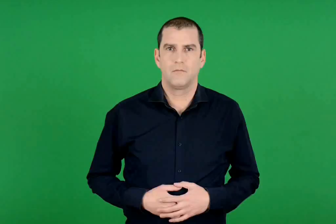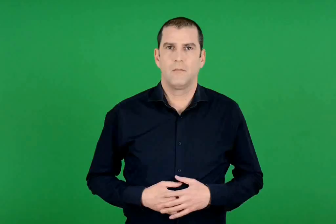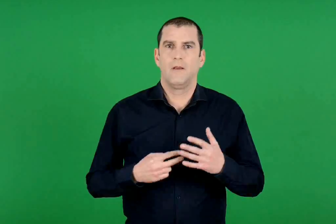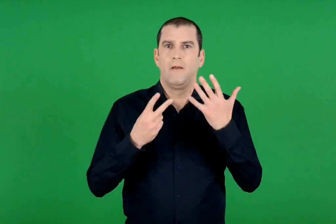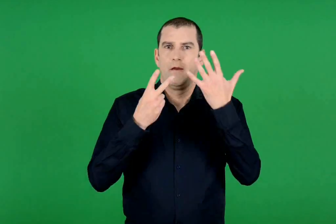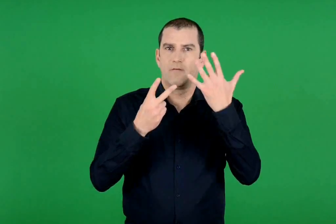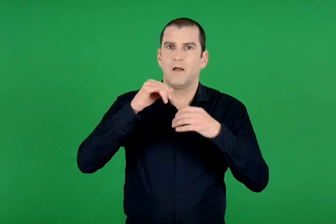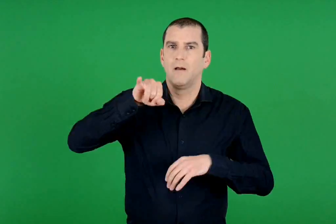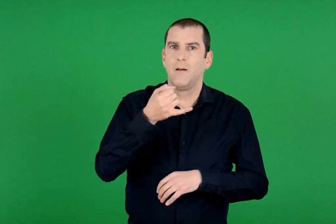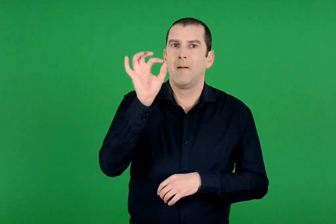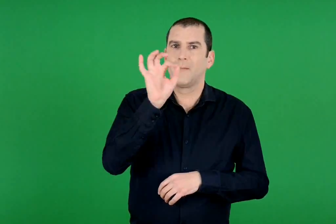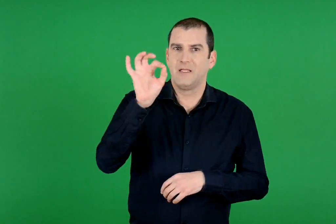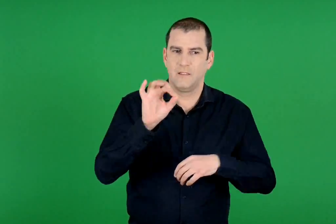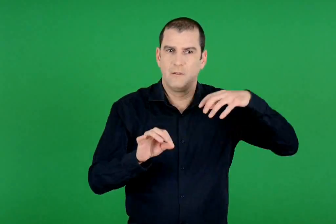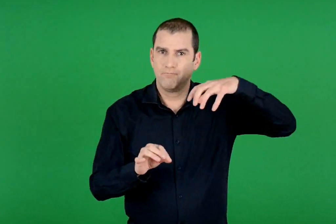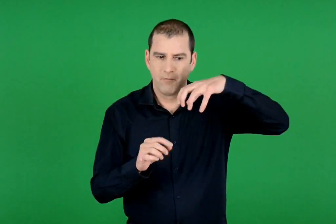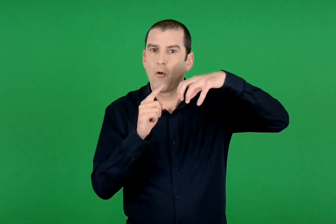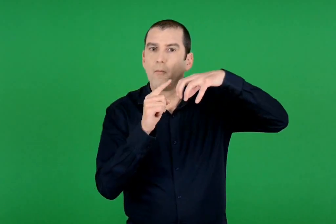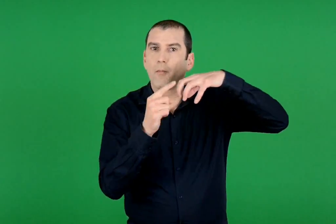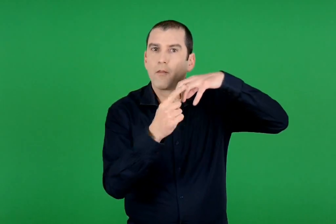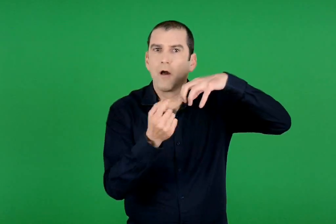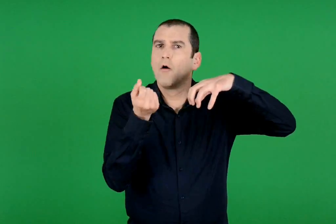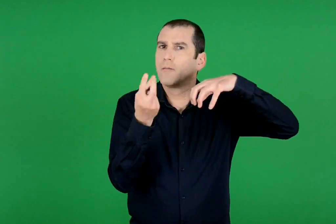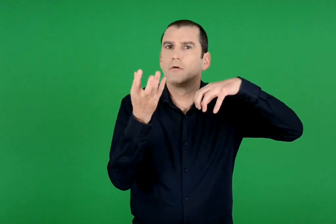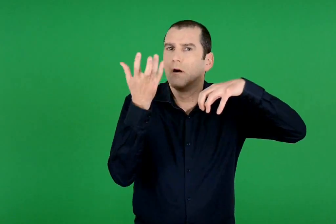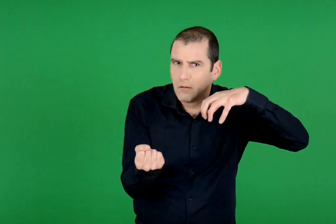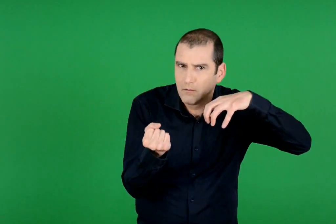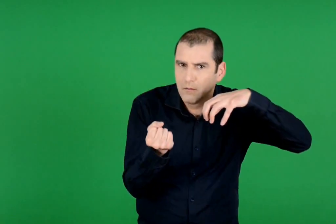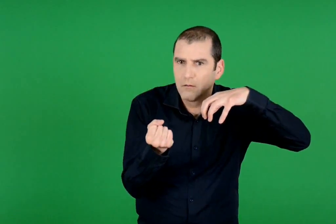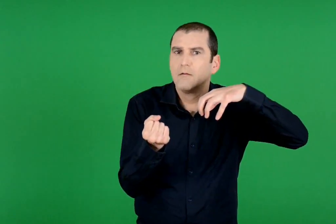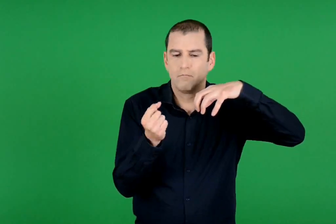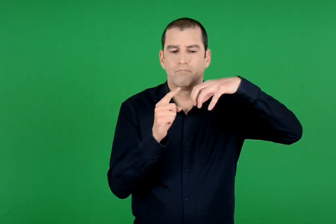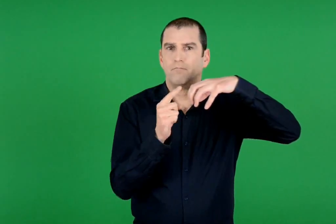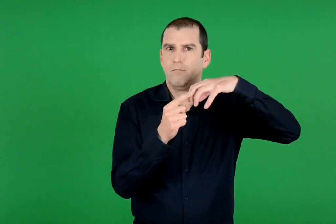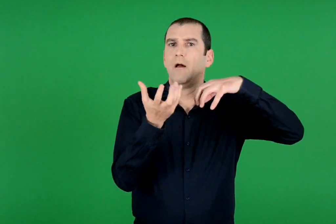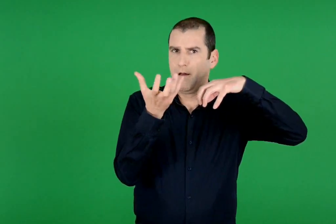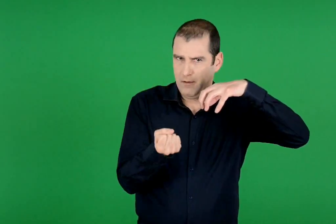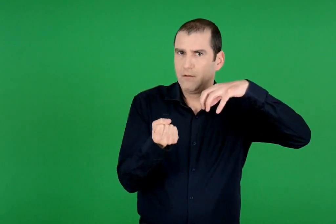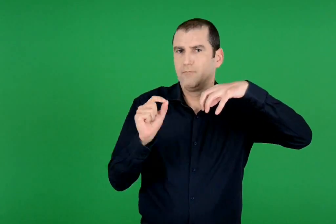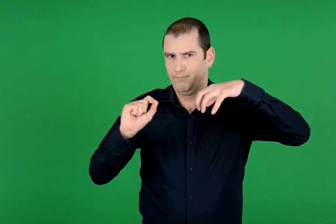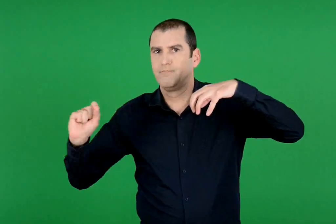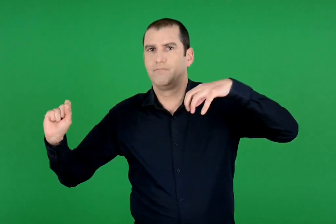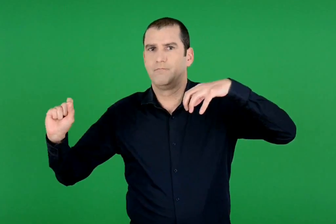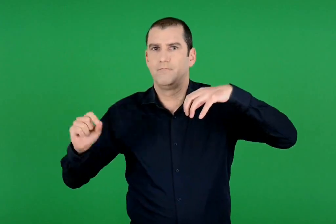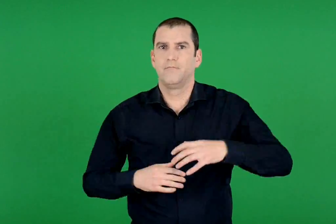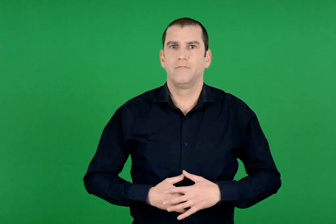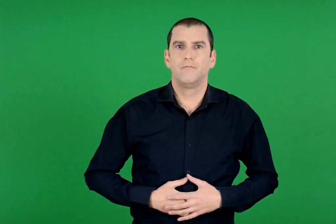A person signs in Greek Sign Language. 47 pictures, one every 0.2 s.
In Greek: πόσα πόδια έχουν 7 μέλισσες ; έχουν πόδια
